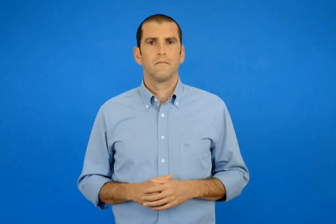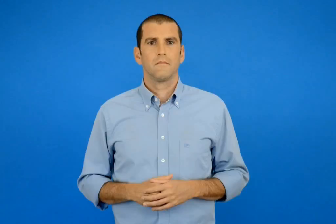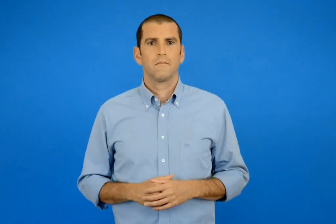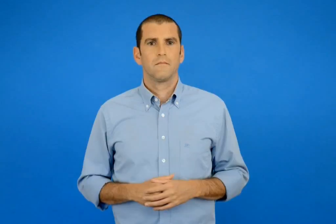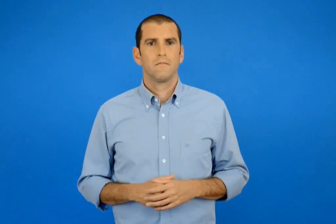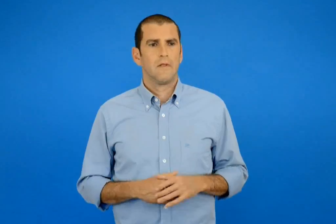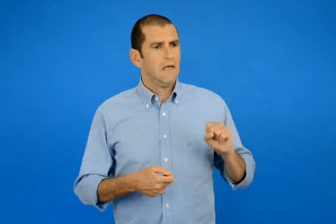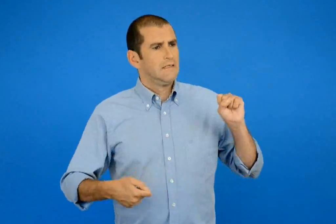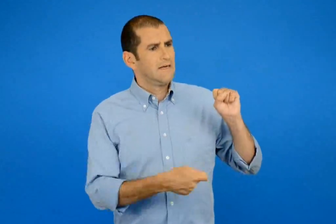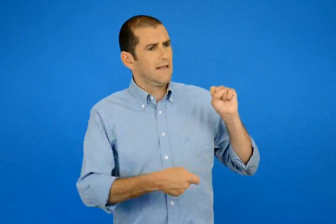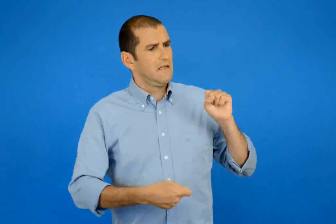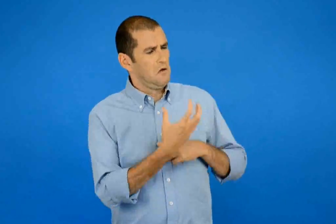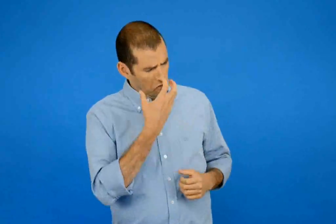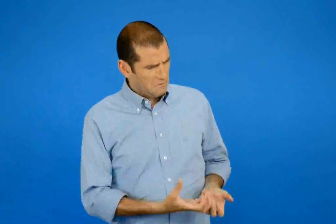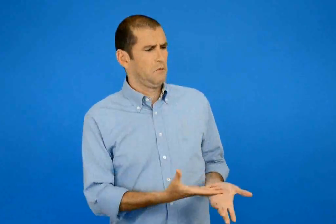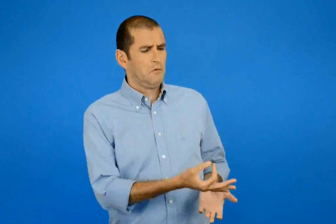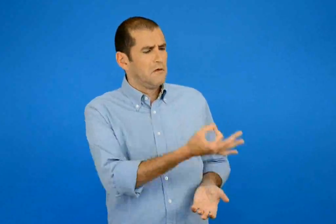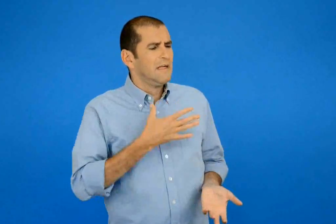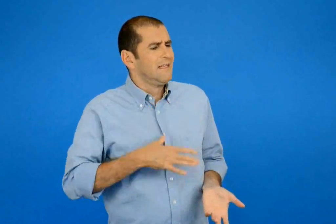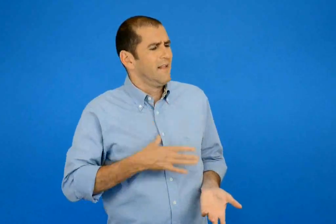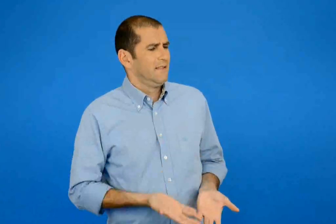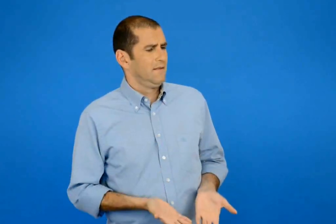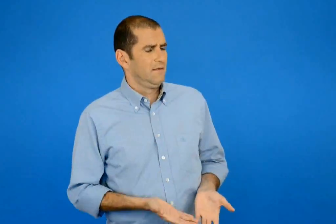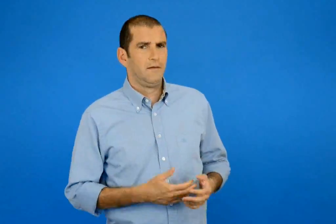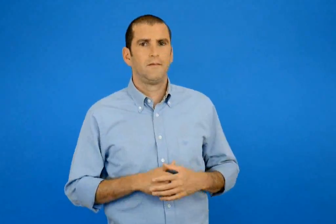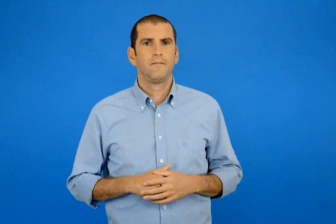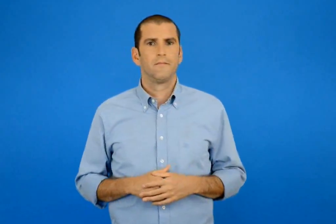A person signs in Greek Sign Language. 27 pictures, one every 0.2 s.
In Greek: σοβαρέψου σερενάτα τι προσπαθείς να μου πεις ;
